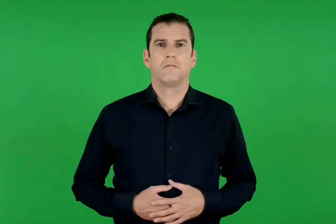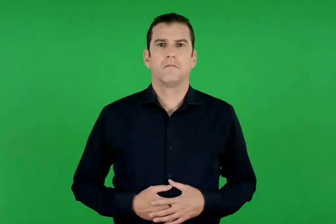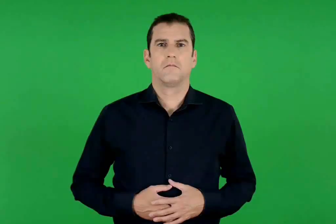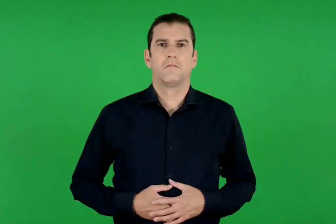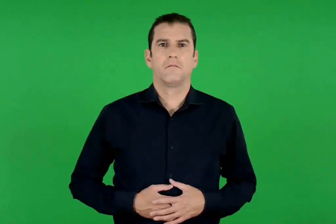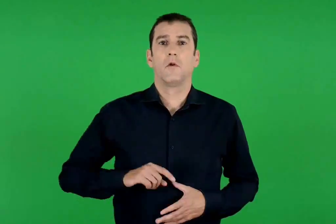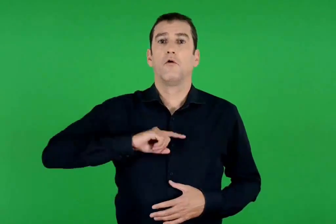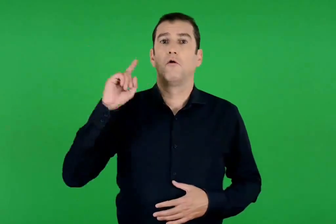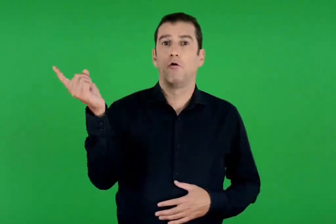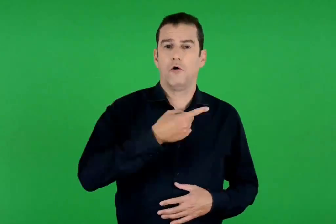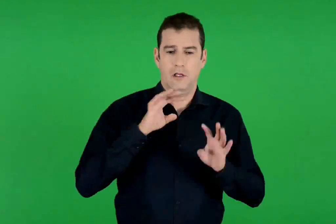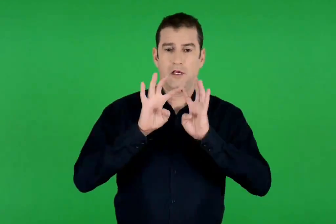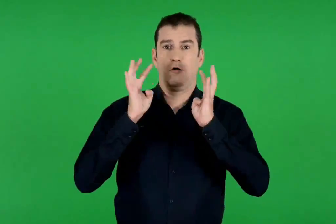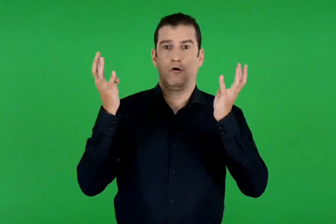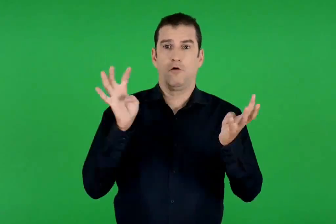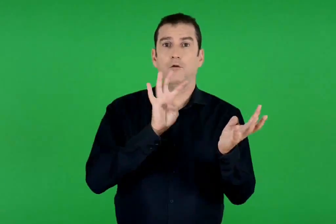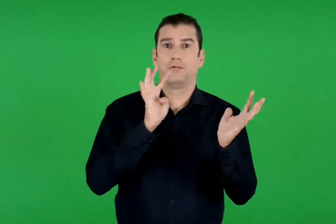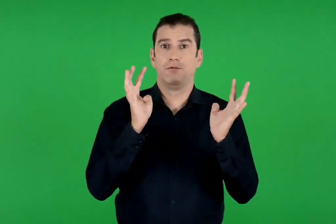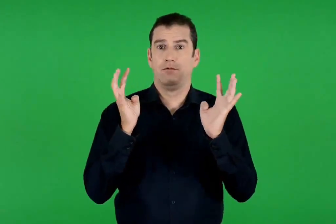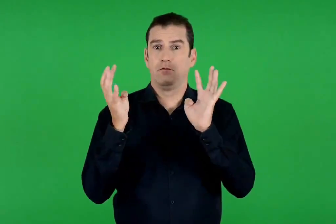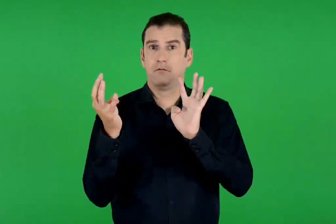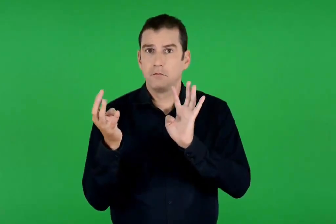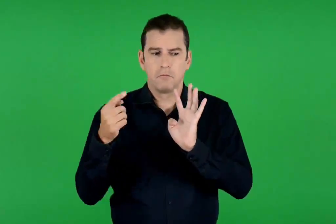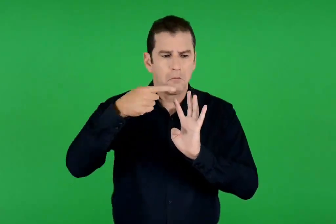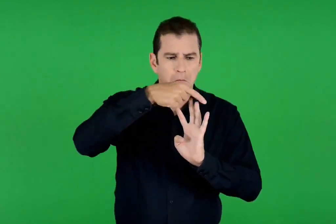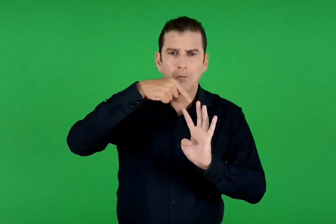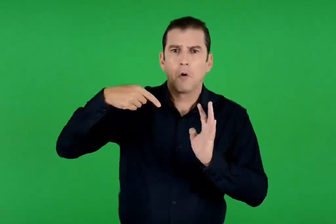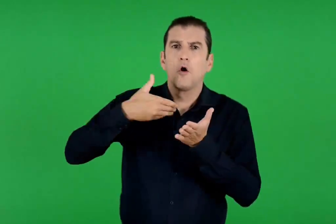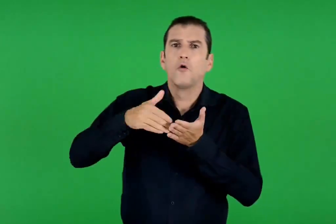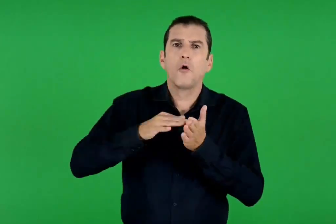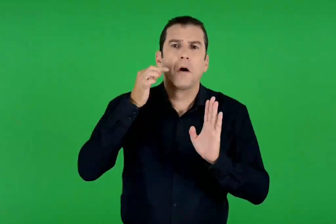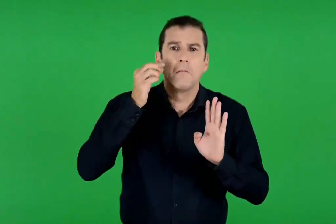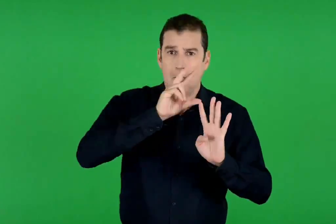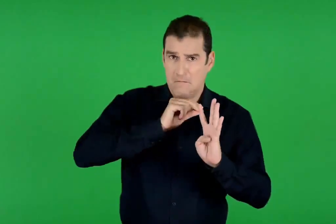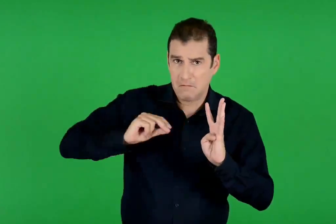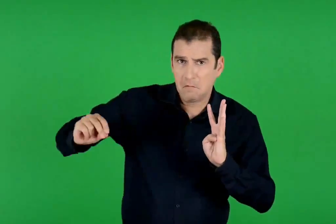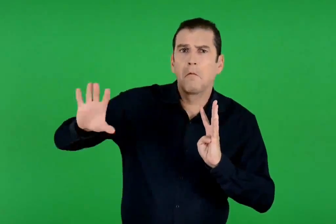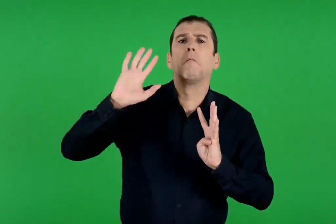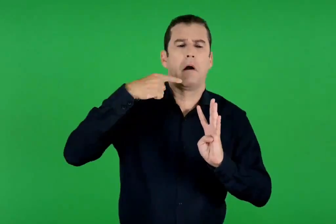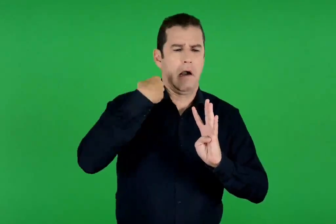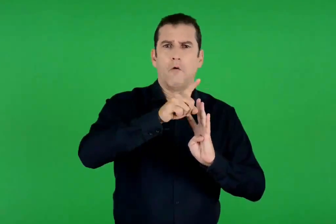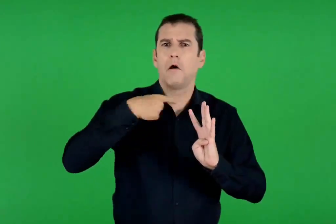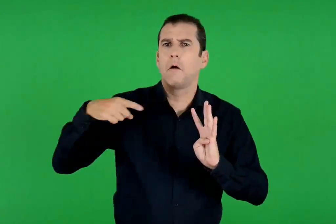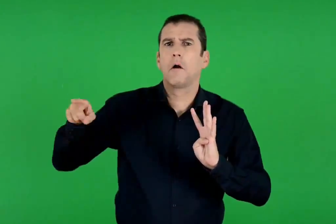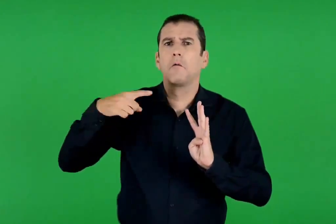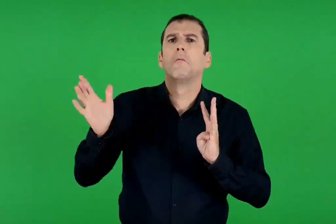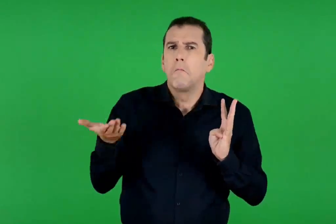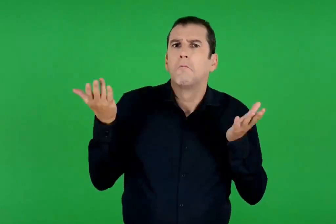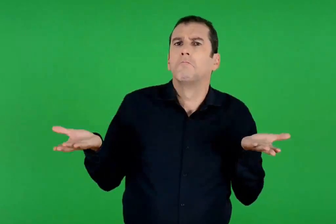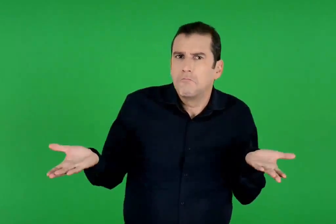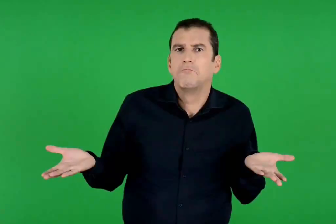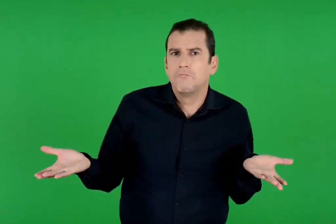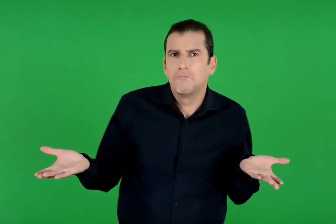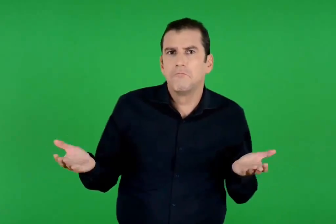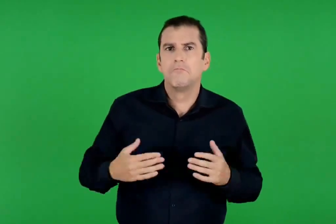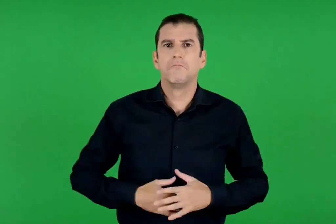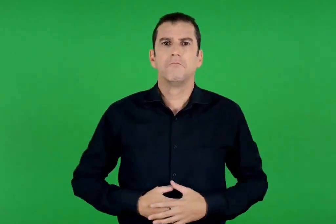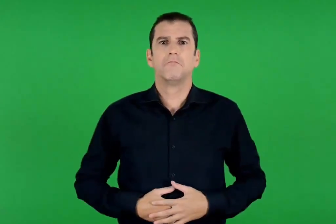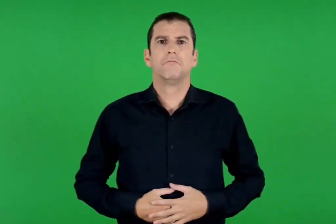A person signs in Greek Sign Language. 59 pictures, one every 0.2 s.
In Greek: τι τάχα κι αν δεν έχουμε το ίδιο χρώμα όλοι στο γύρω γύρω όλοι ;
